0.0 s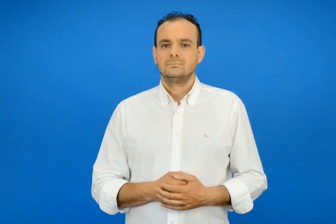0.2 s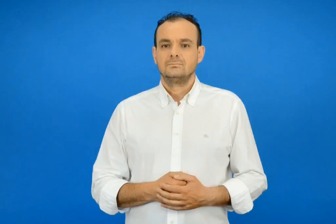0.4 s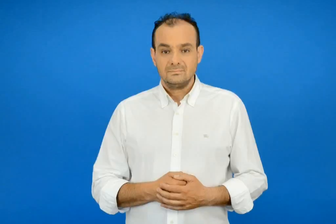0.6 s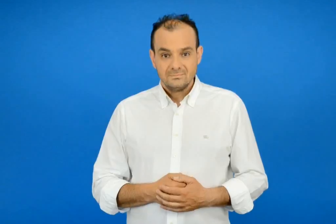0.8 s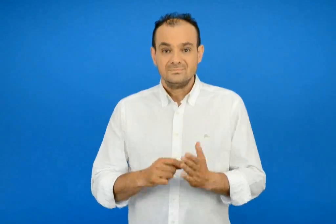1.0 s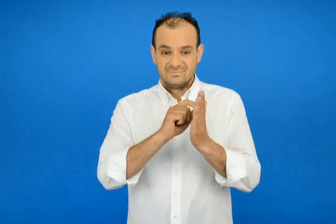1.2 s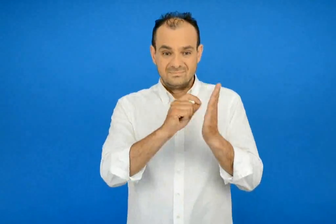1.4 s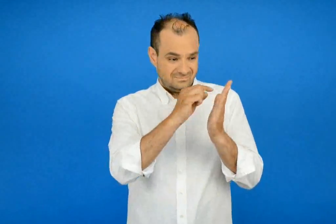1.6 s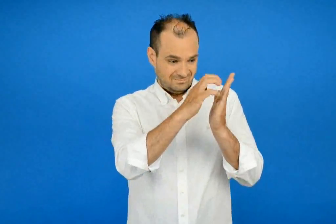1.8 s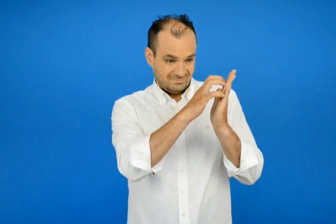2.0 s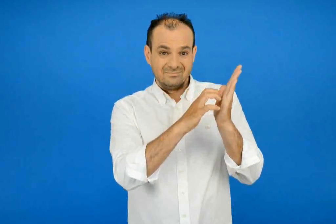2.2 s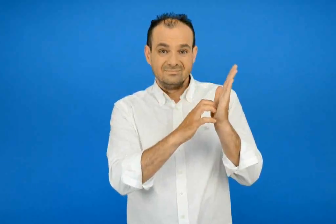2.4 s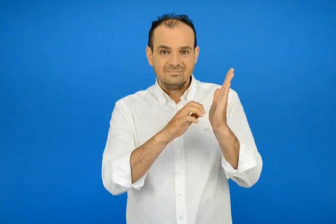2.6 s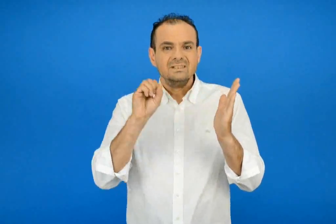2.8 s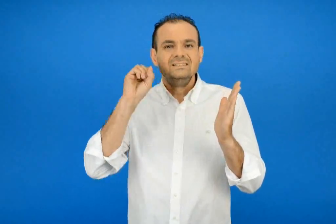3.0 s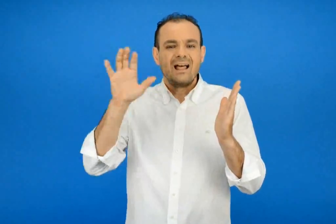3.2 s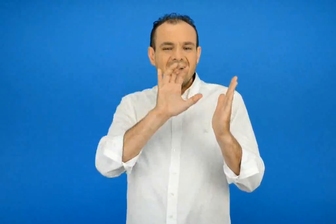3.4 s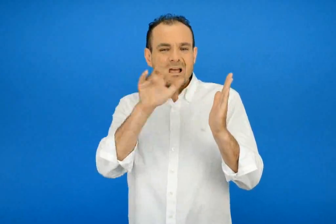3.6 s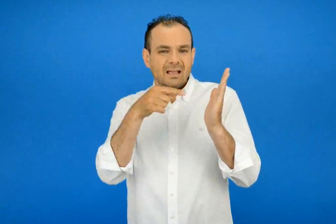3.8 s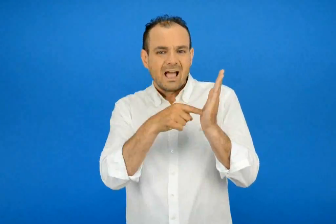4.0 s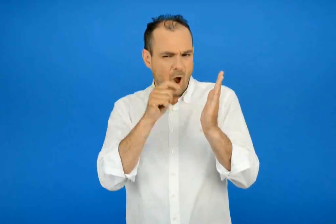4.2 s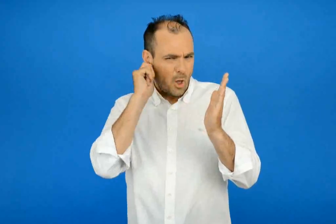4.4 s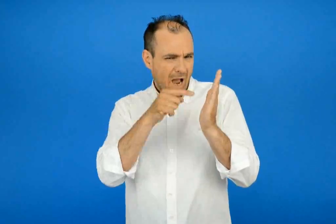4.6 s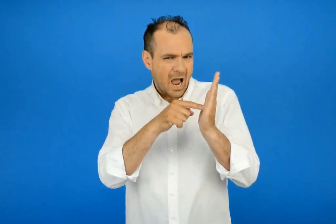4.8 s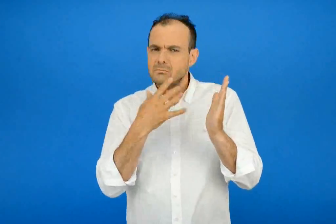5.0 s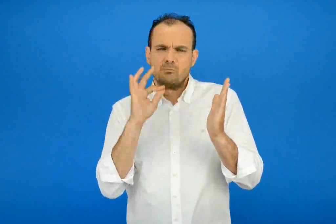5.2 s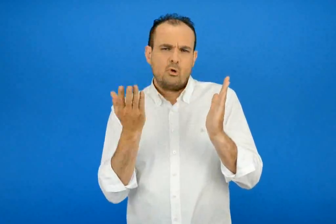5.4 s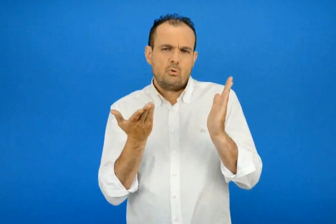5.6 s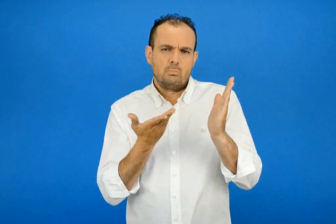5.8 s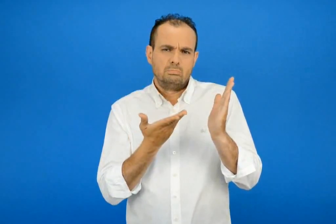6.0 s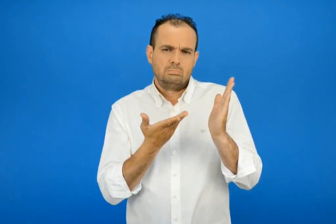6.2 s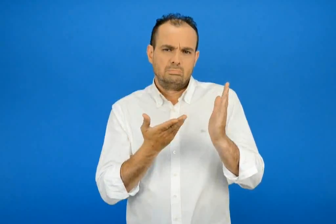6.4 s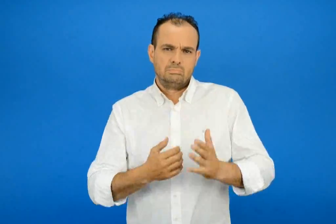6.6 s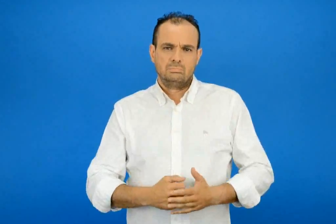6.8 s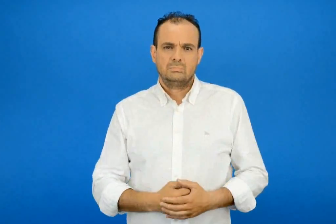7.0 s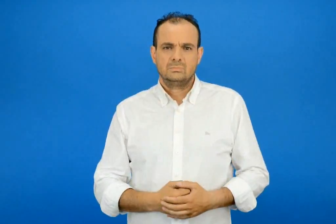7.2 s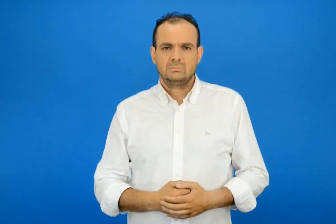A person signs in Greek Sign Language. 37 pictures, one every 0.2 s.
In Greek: γιατί το όνομα του είναι γραμμένο και με ξένα γράμματα ;
